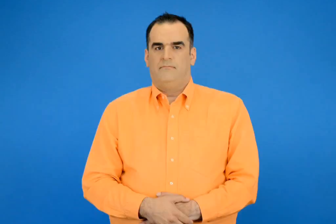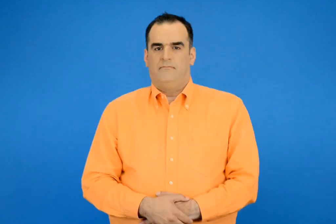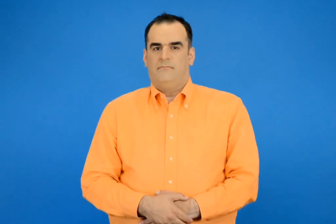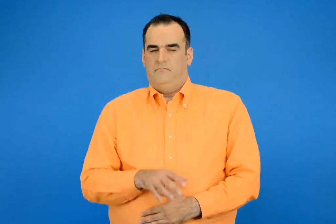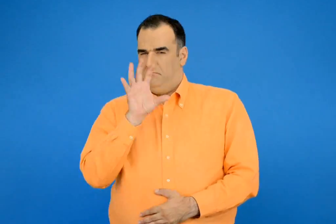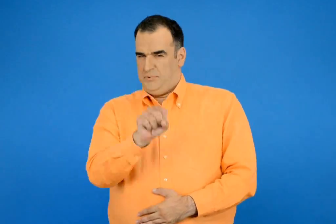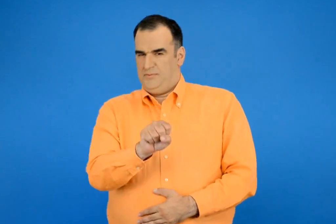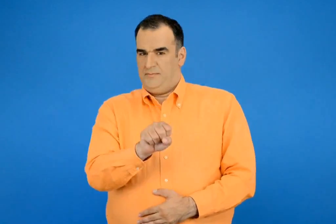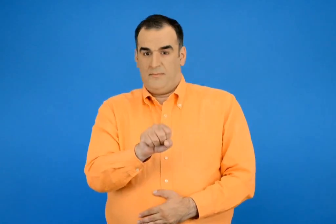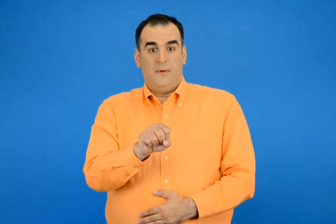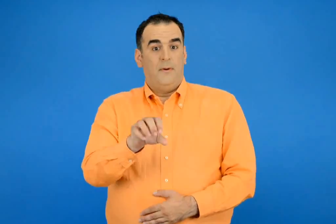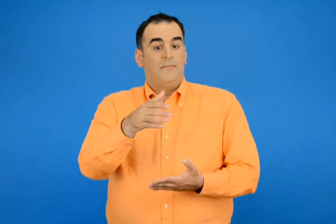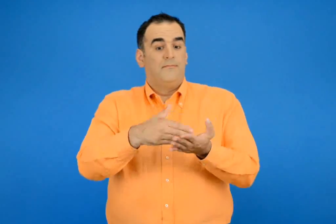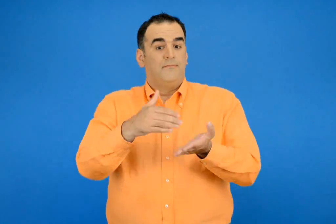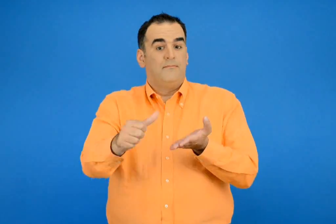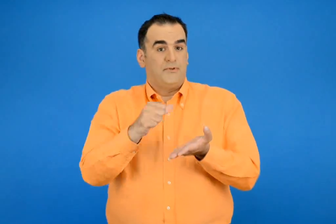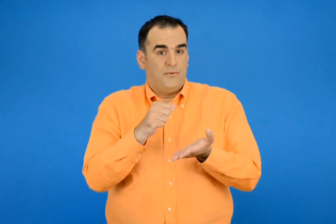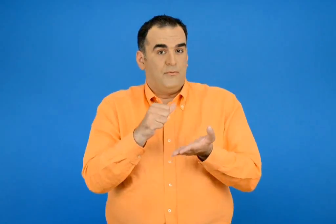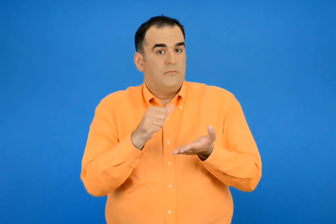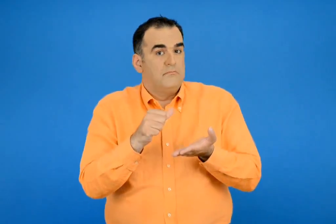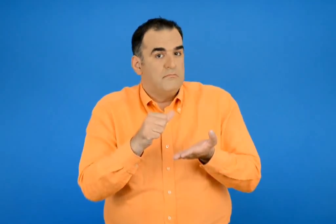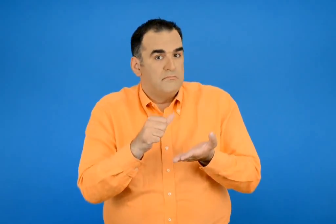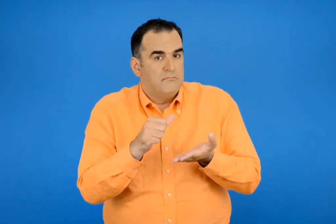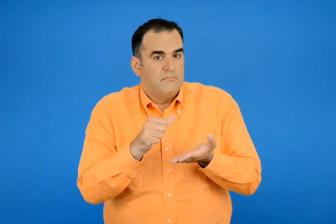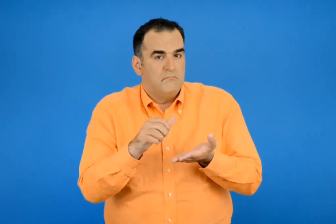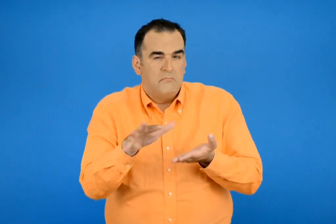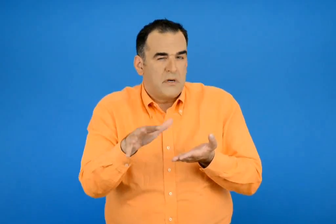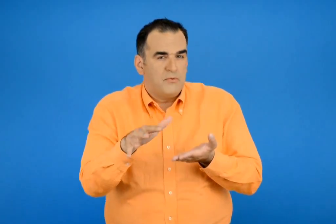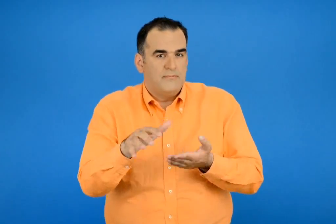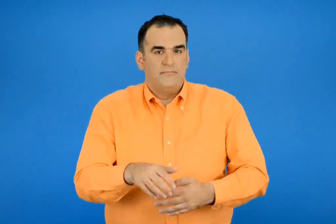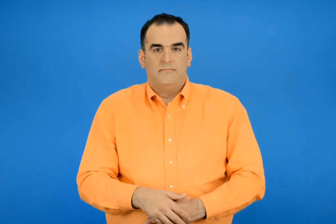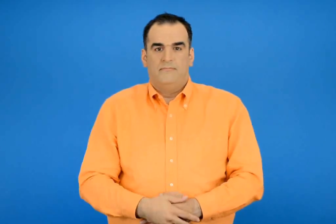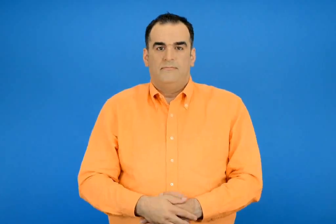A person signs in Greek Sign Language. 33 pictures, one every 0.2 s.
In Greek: εκτιμώ πηρέ περίπου ρέστα
